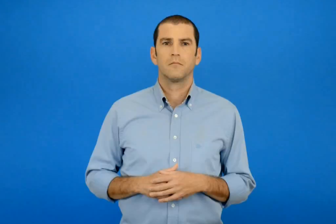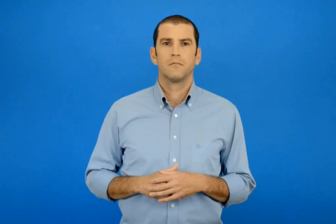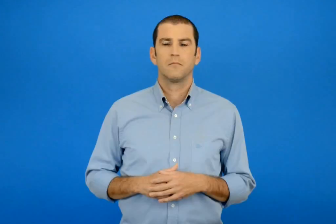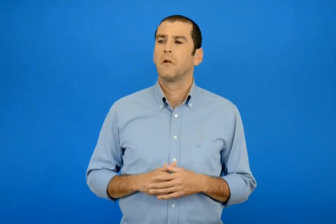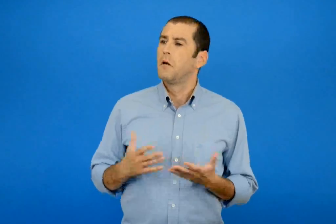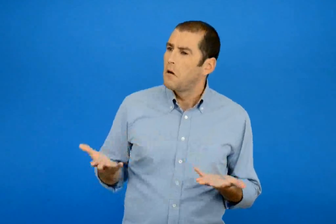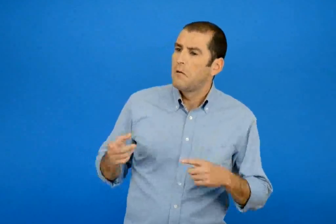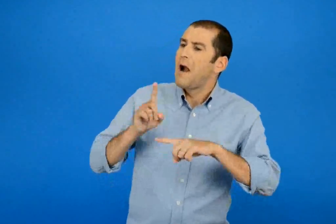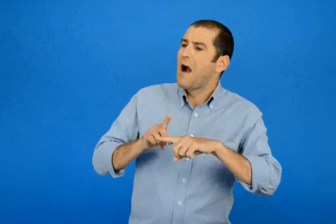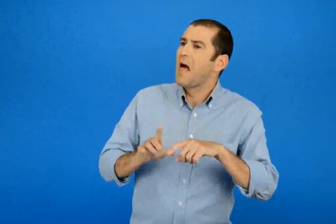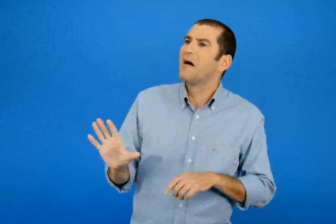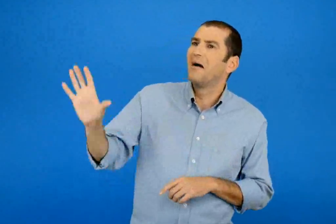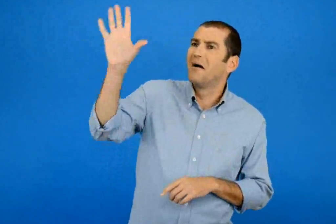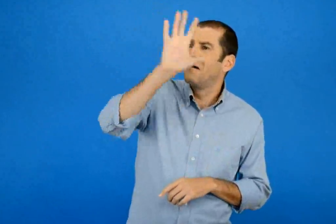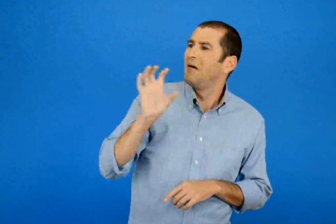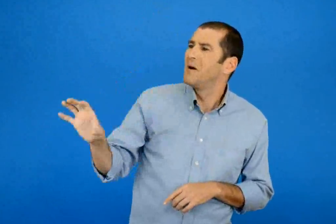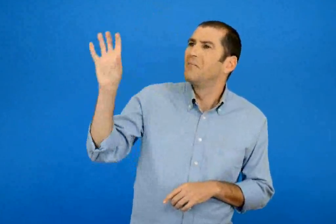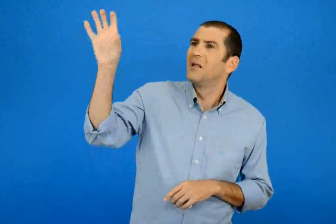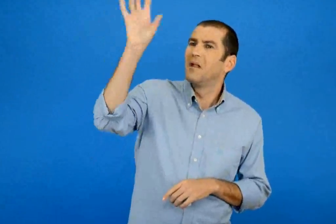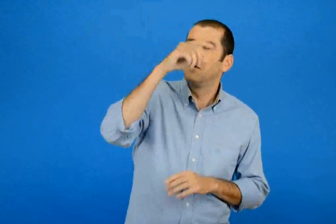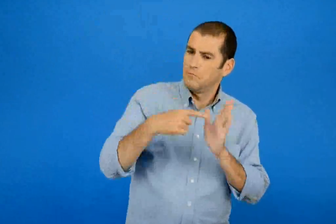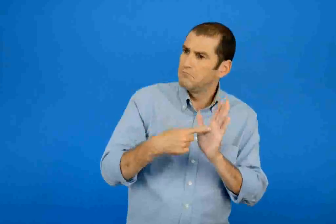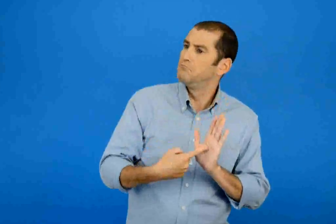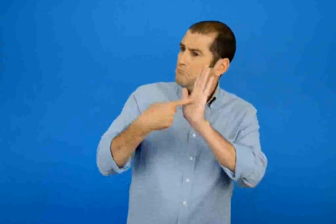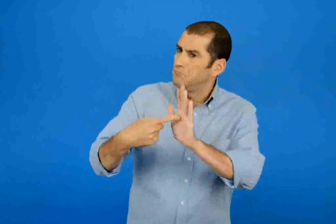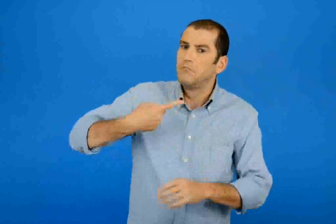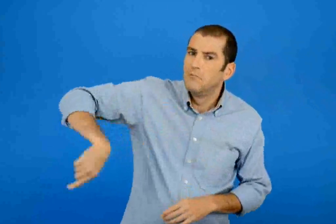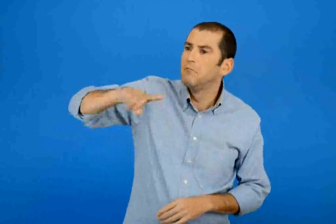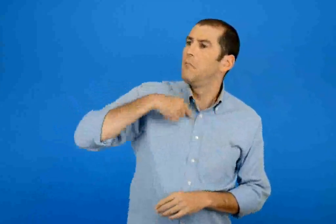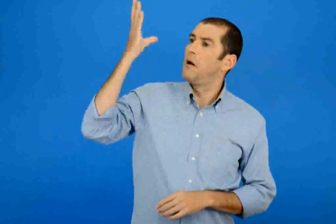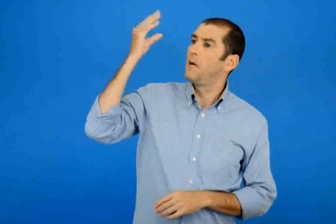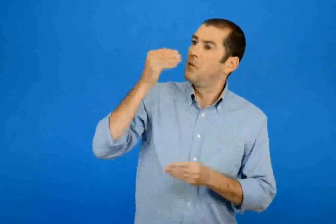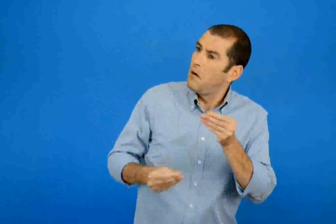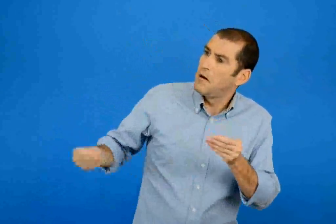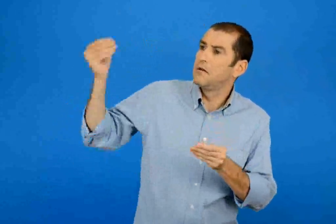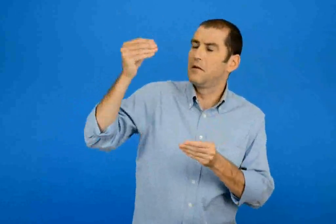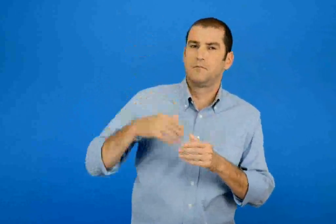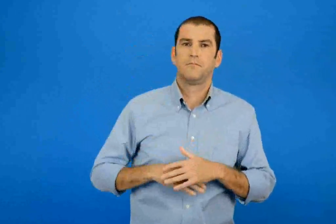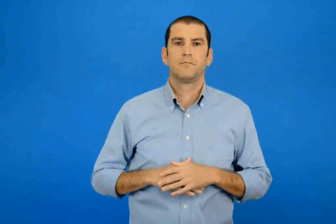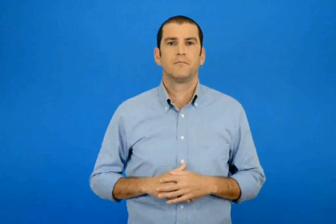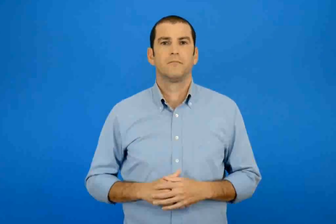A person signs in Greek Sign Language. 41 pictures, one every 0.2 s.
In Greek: να παρουσιάζουμε και διαφορά μέρη της ελλάδας για να τα γνωρίσουμε καλυτέρα
